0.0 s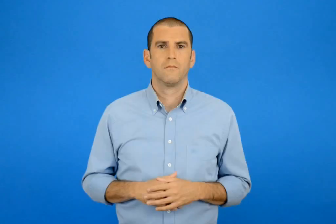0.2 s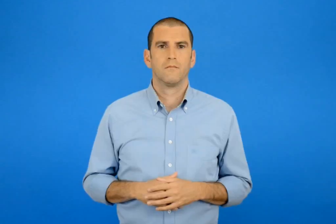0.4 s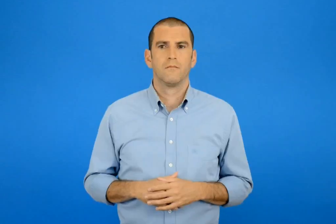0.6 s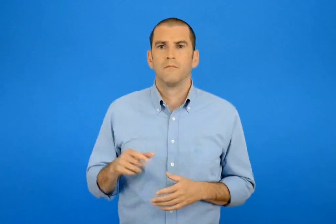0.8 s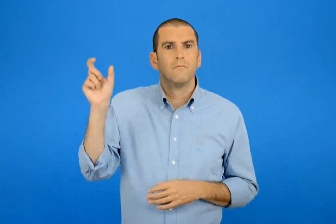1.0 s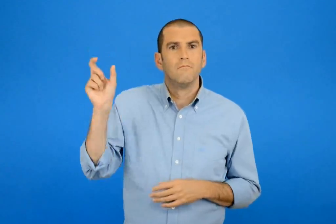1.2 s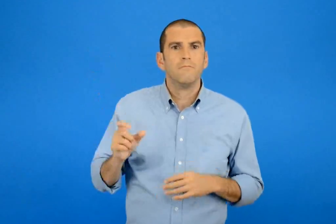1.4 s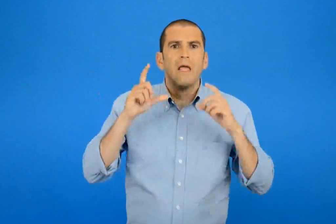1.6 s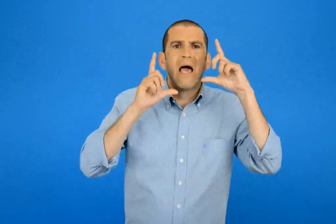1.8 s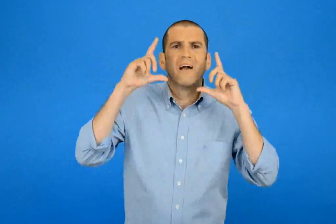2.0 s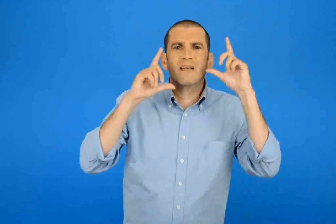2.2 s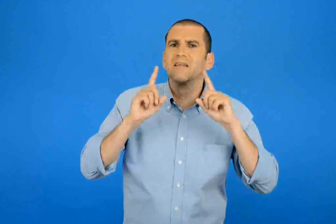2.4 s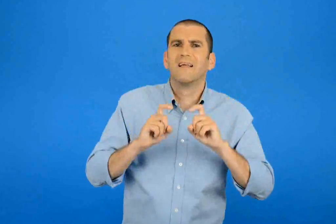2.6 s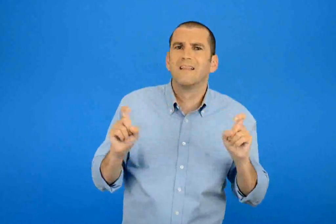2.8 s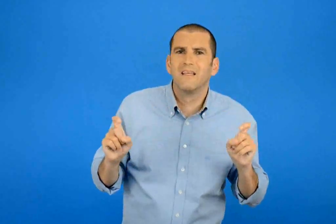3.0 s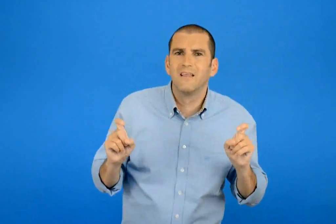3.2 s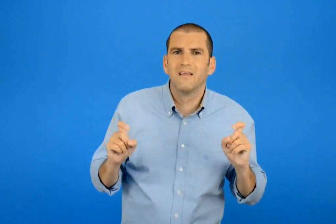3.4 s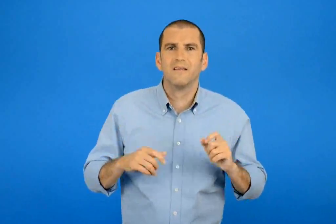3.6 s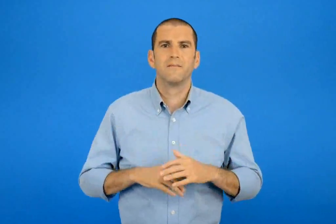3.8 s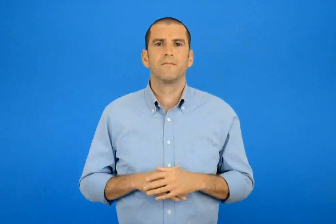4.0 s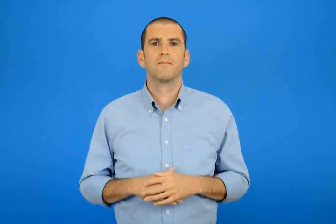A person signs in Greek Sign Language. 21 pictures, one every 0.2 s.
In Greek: τι έκφραση έχει ;
